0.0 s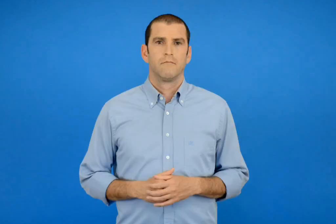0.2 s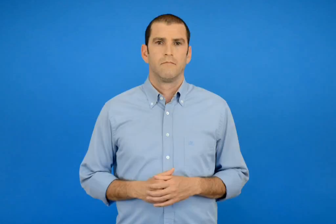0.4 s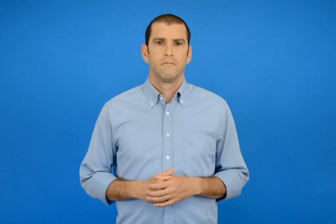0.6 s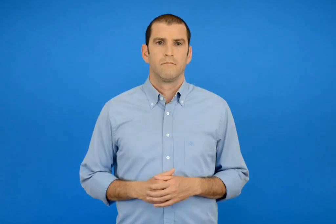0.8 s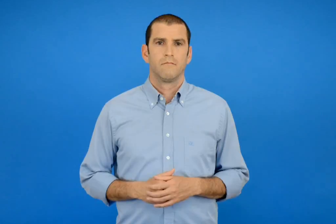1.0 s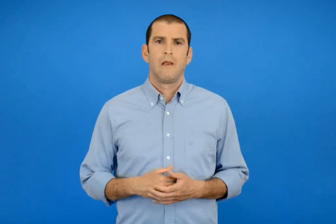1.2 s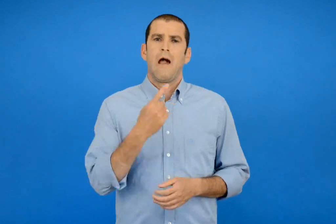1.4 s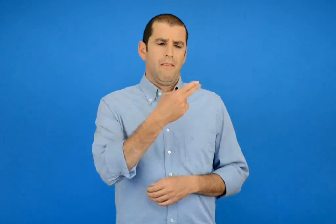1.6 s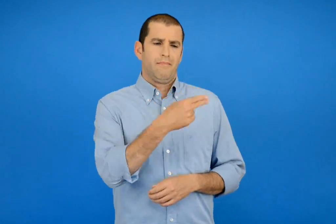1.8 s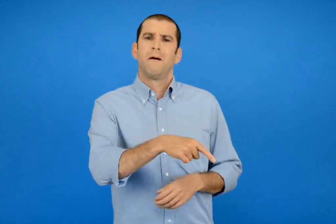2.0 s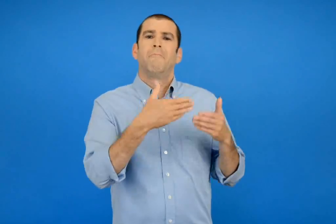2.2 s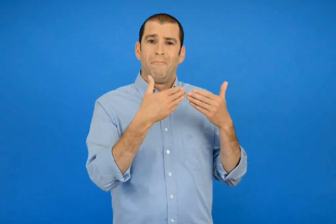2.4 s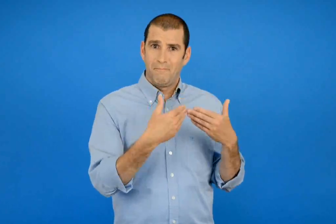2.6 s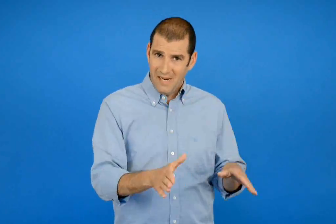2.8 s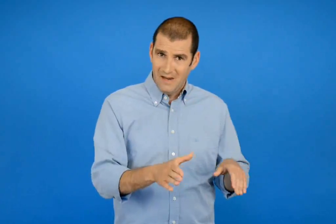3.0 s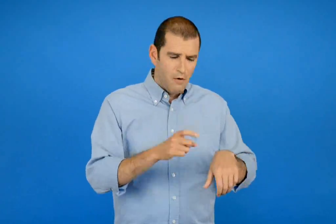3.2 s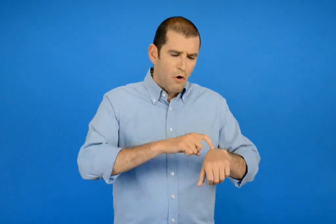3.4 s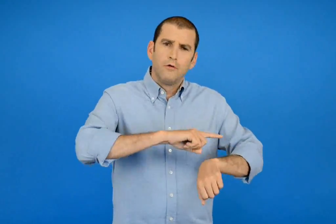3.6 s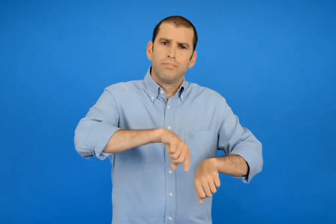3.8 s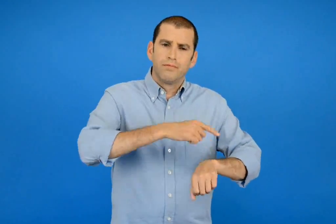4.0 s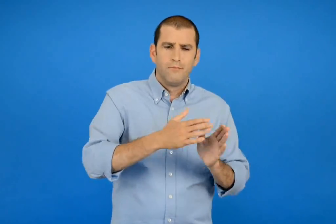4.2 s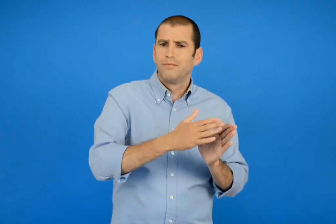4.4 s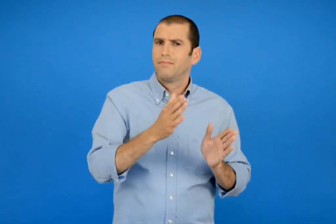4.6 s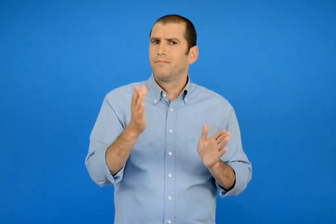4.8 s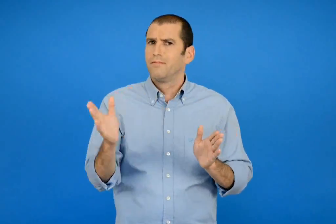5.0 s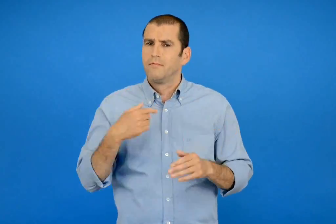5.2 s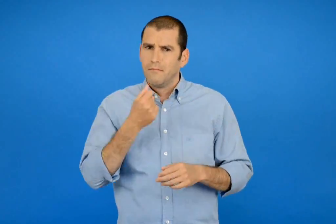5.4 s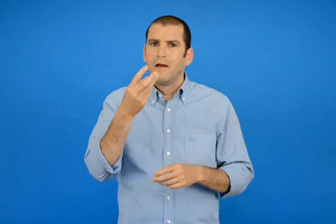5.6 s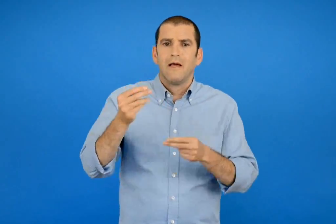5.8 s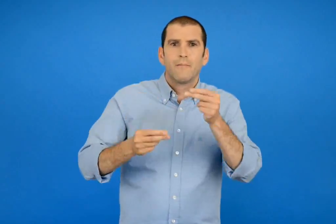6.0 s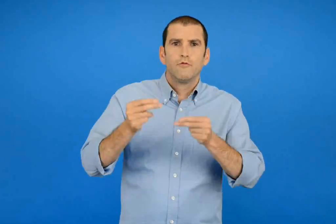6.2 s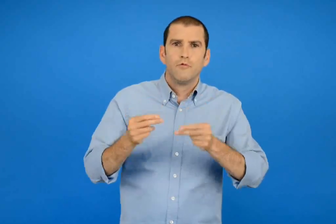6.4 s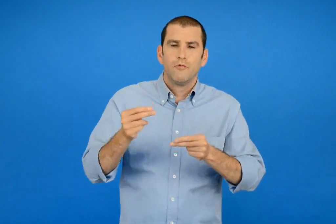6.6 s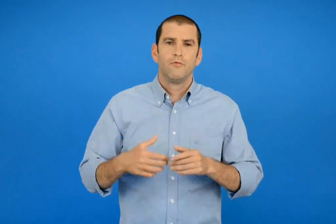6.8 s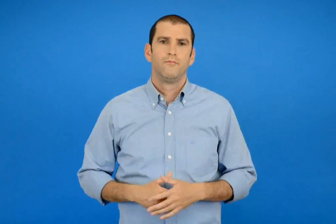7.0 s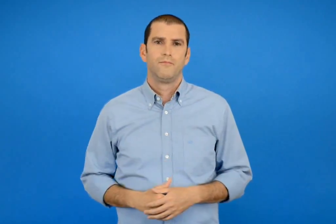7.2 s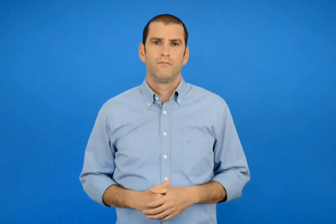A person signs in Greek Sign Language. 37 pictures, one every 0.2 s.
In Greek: να υπολογίζουμε πόσες ώρες πέρασαν από ένα γεγονός
